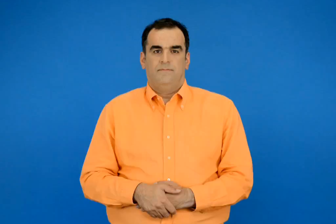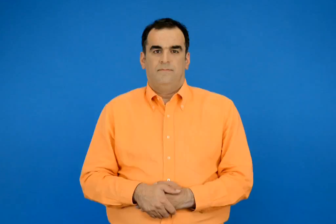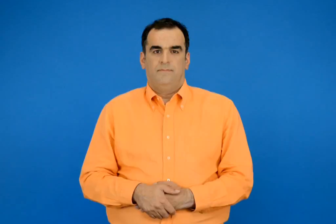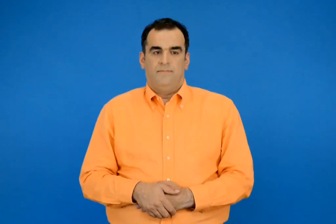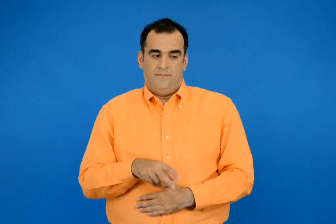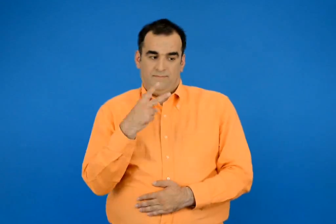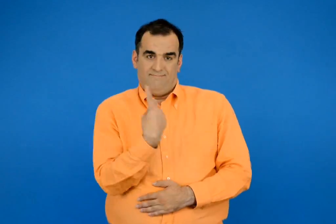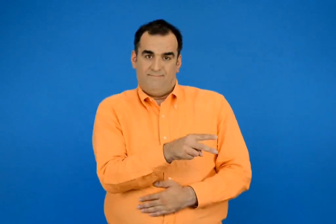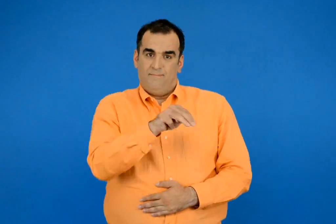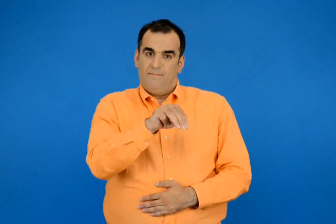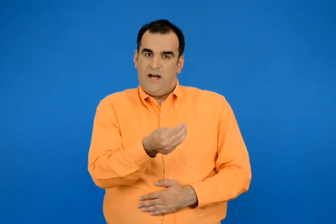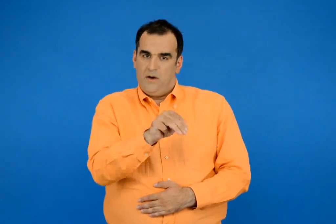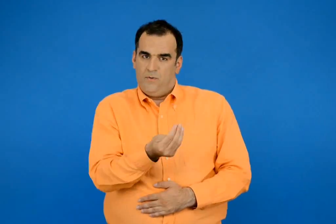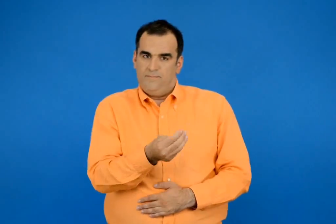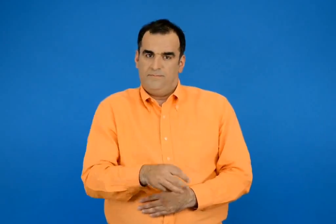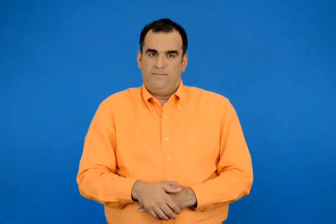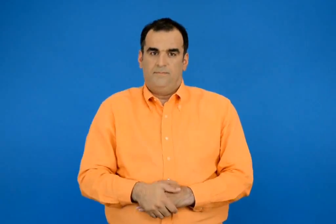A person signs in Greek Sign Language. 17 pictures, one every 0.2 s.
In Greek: της μάρως
